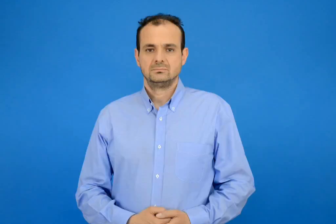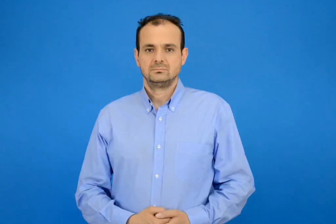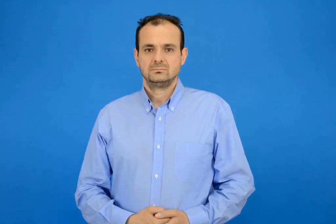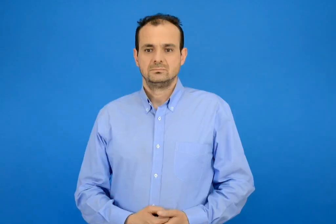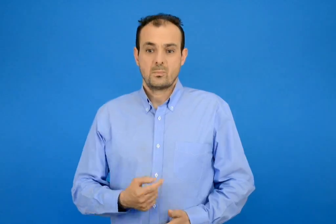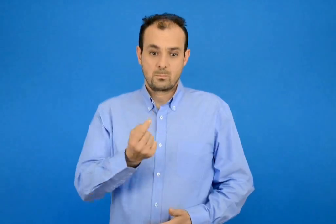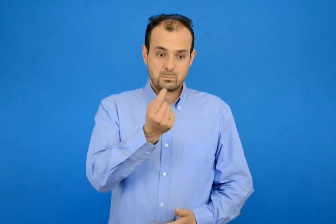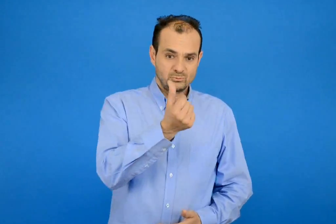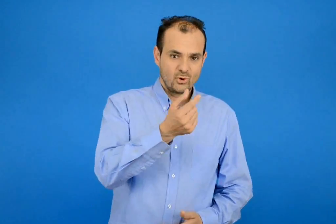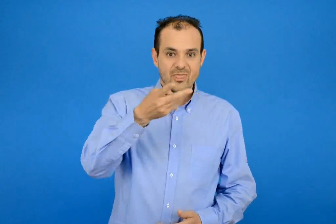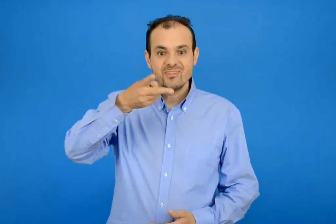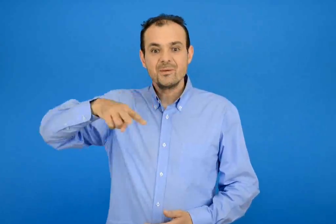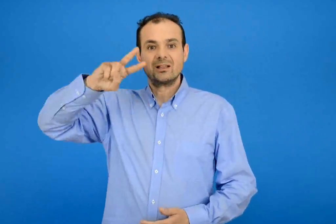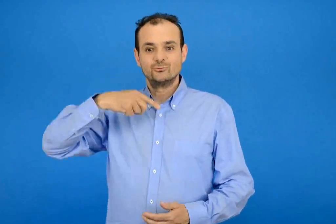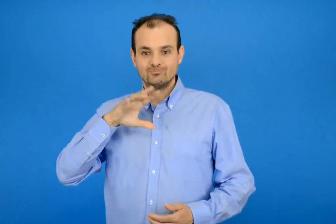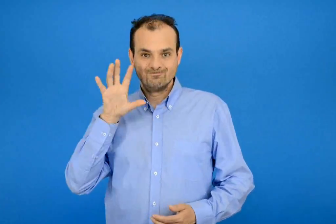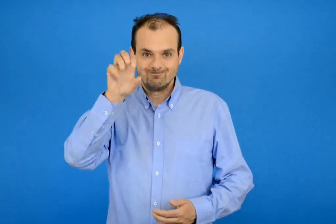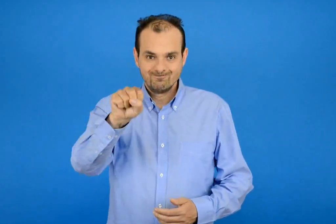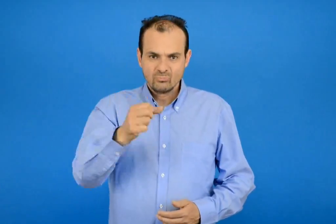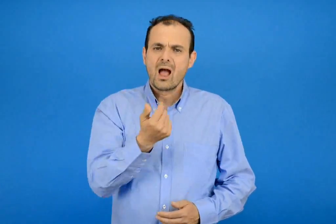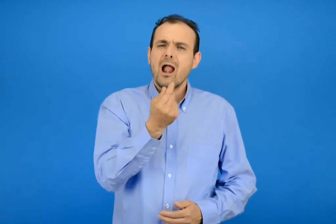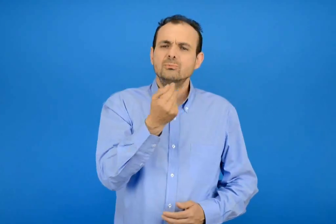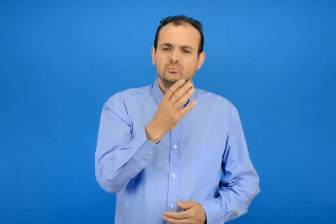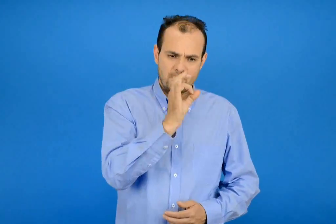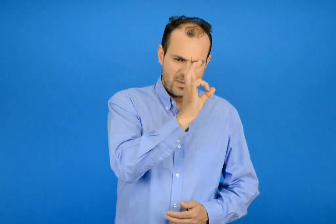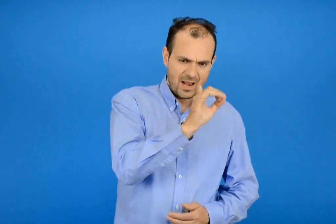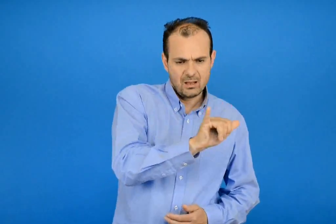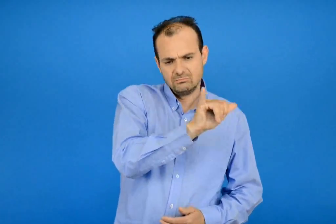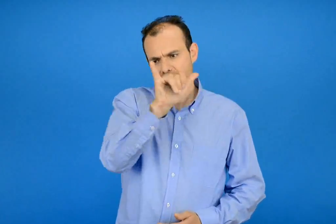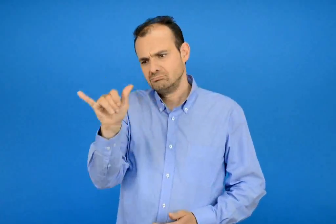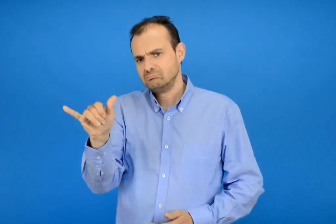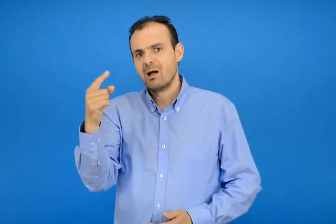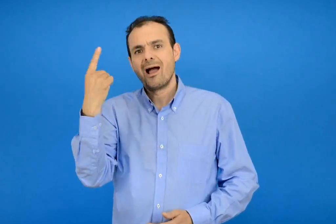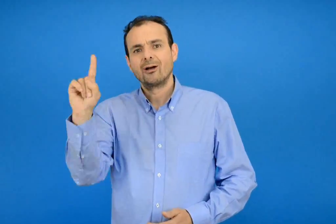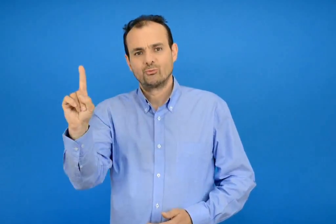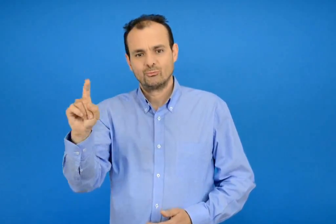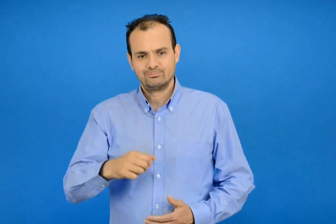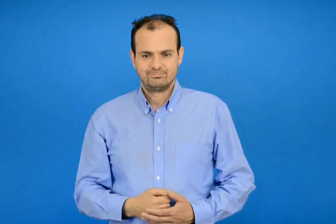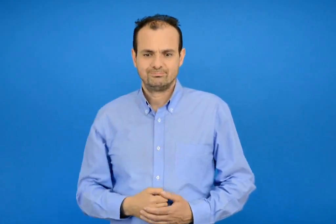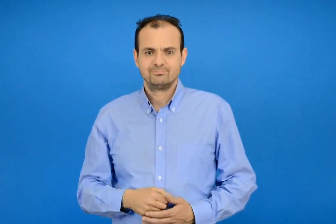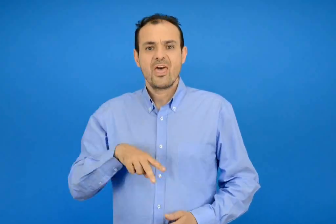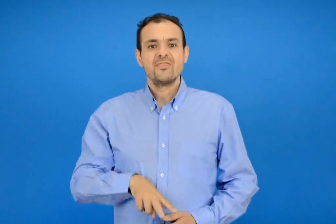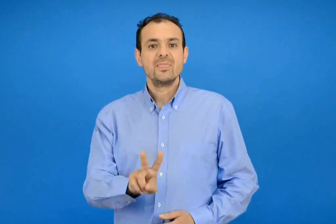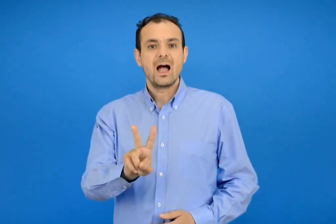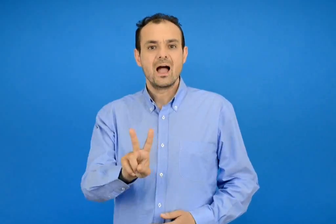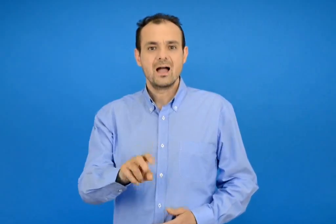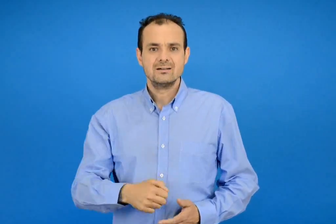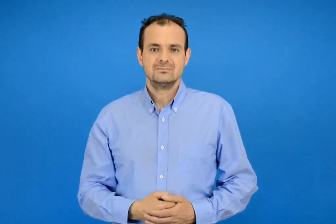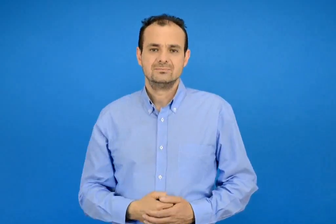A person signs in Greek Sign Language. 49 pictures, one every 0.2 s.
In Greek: βρίσκω το μισό και το διπλάσιο στους αριθμούς 0 - 100 τα δίδυμα
